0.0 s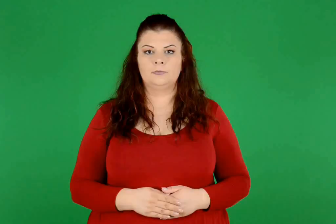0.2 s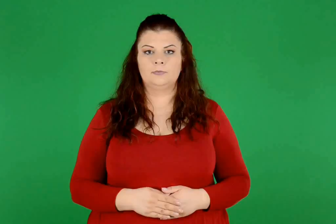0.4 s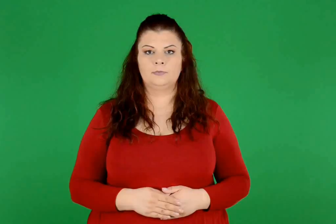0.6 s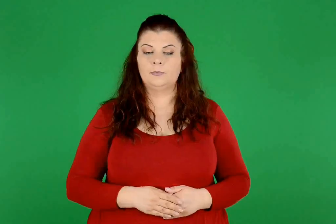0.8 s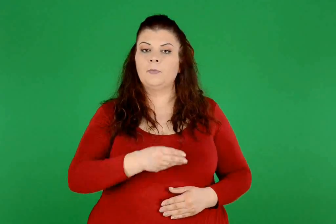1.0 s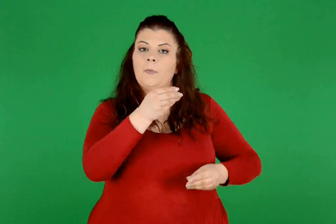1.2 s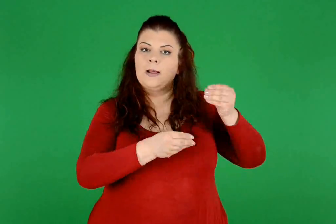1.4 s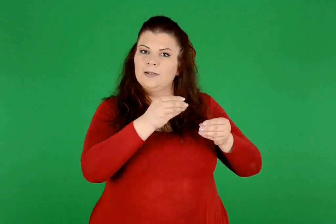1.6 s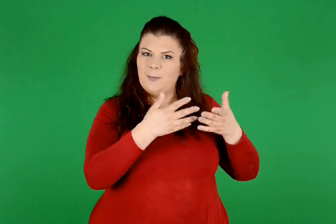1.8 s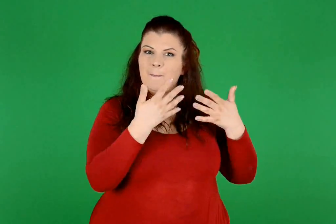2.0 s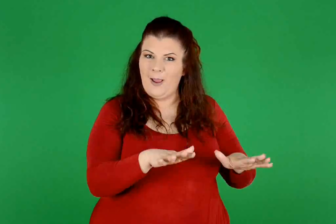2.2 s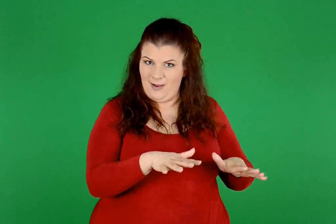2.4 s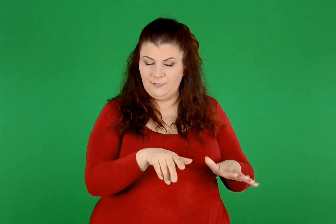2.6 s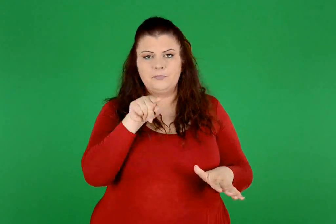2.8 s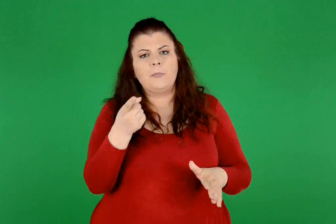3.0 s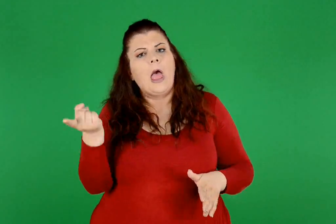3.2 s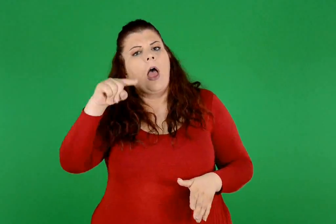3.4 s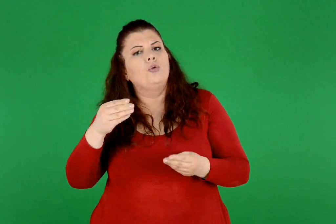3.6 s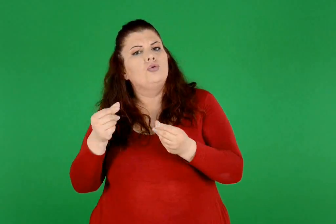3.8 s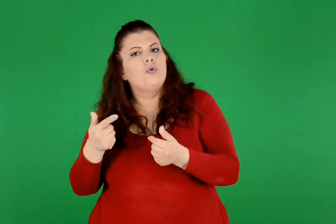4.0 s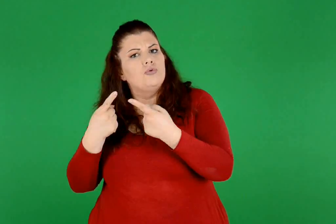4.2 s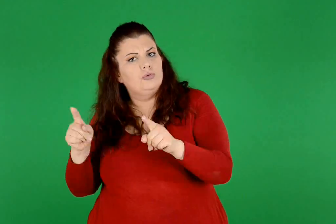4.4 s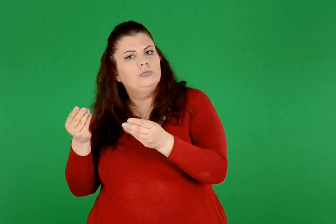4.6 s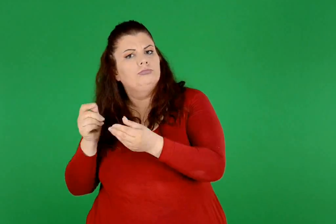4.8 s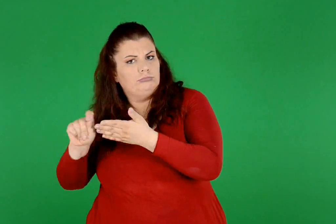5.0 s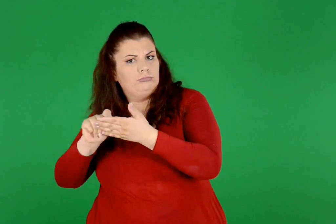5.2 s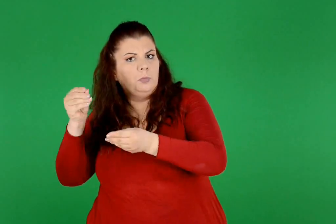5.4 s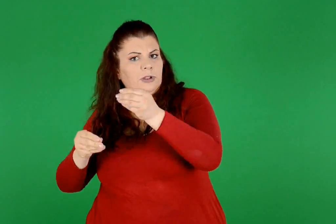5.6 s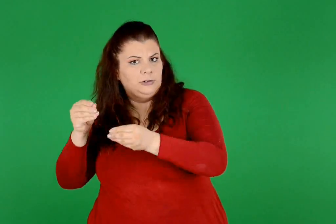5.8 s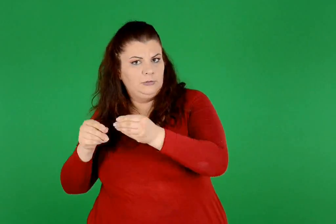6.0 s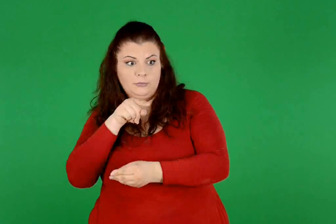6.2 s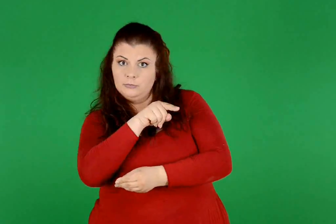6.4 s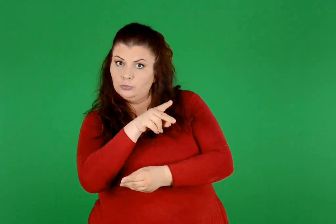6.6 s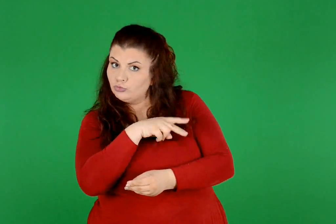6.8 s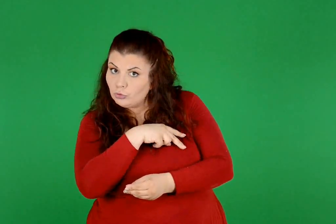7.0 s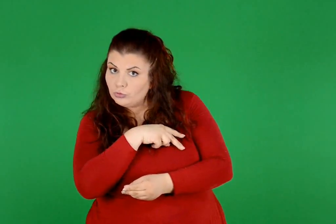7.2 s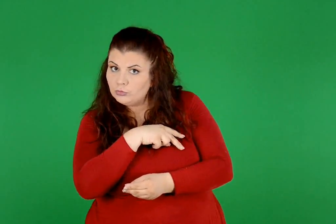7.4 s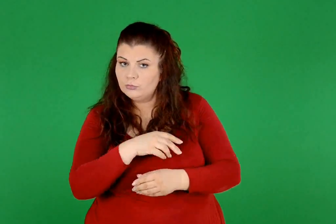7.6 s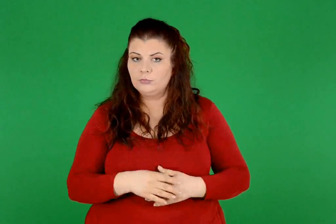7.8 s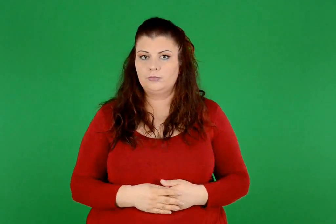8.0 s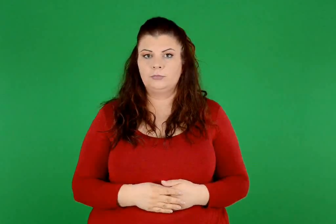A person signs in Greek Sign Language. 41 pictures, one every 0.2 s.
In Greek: έλεγξε με μια άλλη πράξη , αν η πράξη που έκανες είναι σωστή
